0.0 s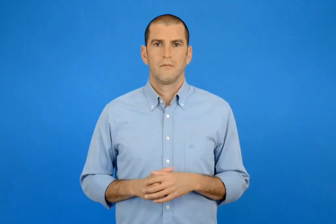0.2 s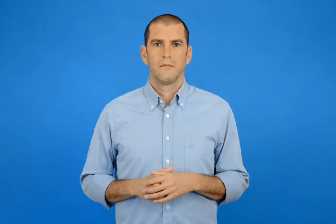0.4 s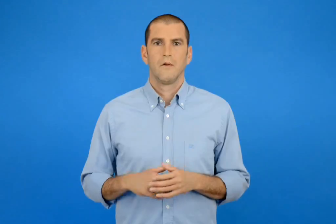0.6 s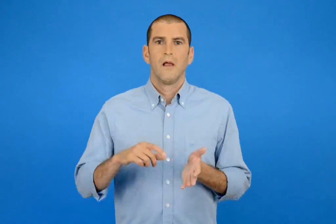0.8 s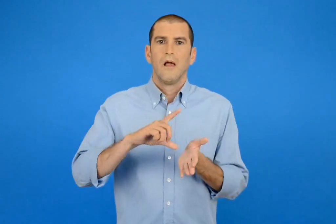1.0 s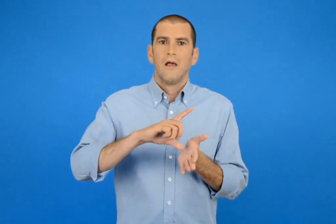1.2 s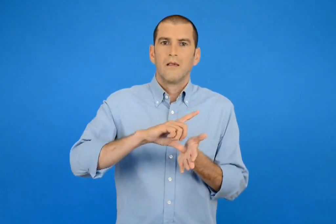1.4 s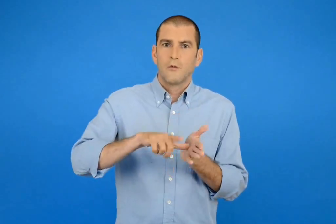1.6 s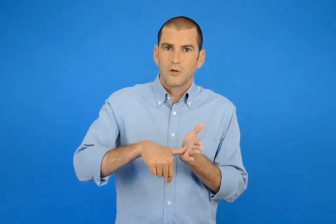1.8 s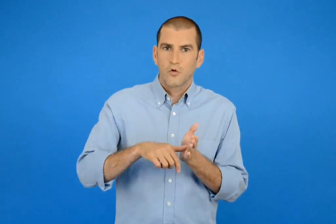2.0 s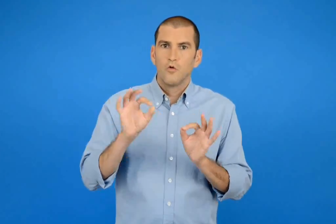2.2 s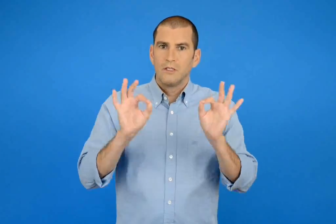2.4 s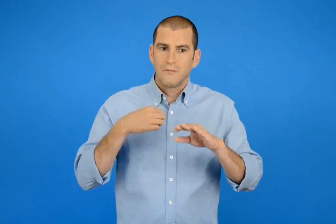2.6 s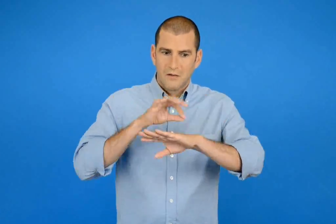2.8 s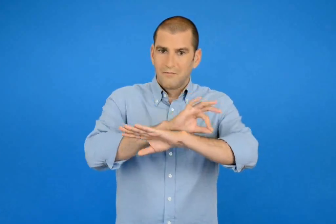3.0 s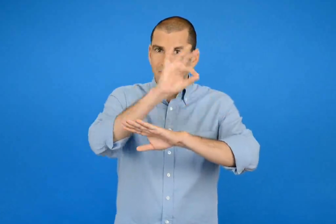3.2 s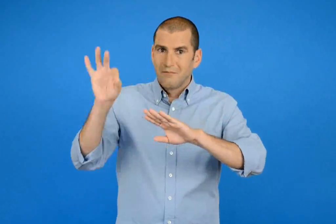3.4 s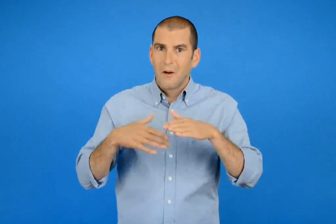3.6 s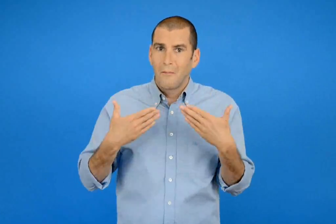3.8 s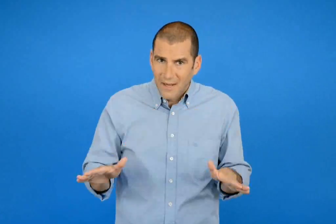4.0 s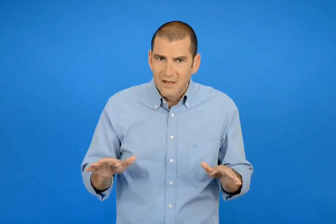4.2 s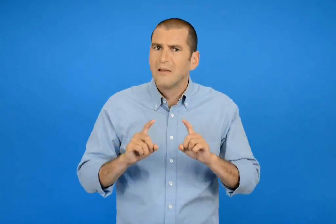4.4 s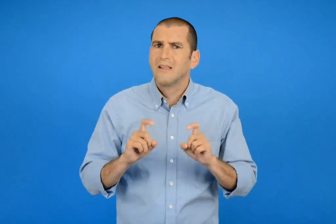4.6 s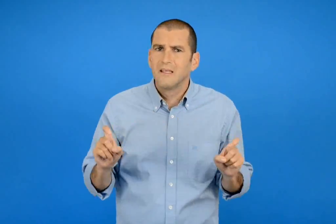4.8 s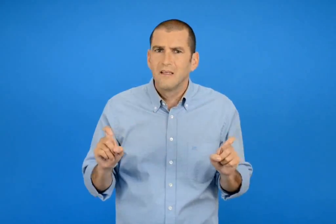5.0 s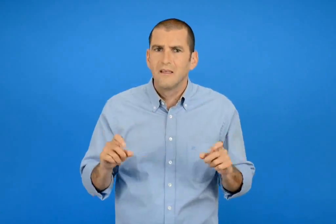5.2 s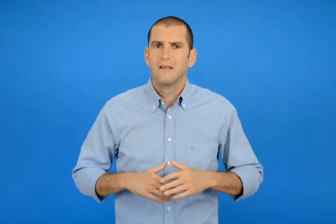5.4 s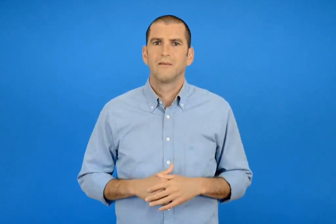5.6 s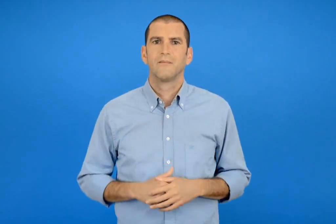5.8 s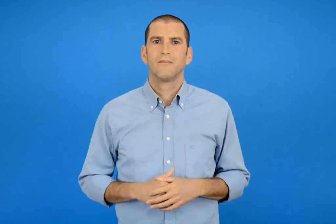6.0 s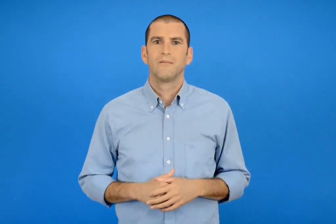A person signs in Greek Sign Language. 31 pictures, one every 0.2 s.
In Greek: τι γεωμετρικό σχήμα έφτιαξα ;
